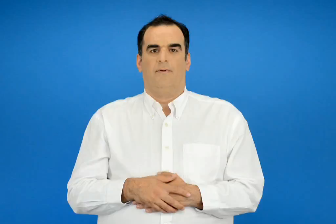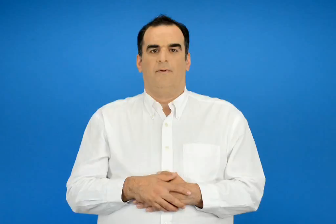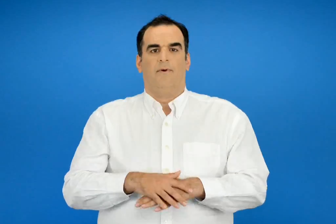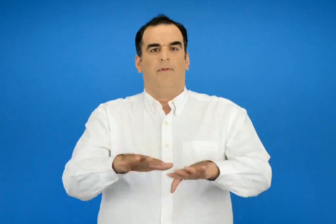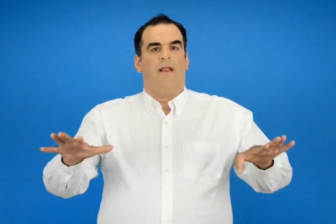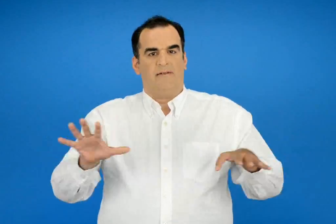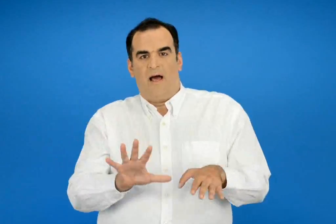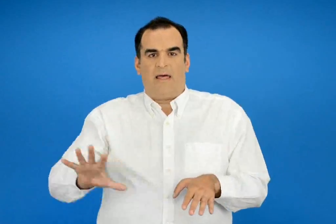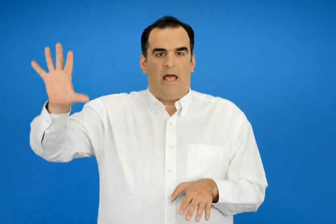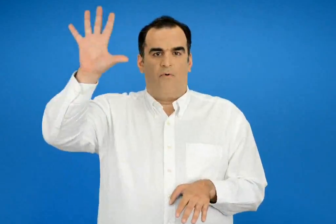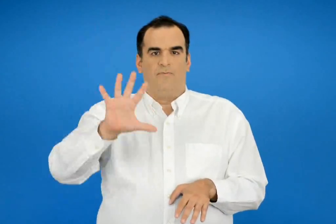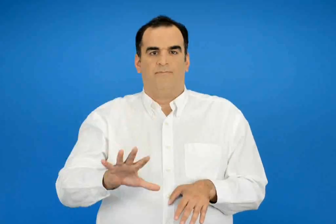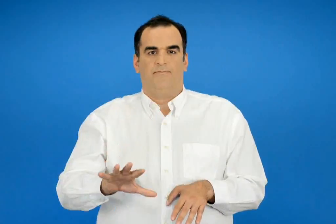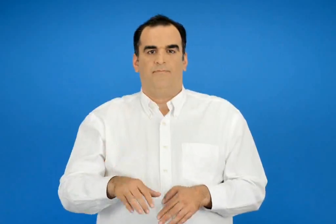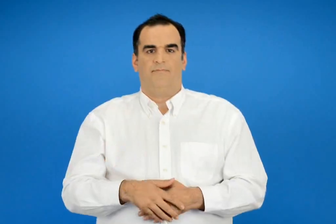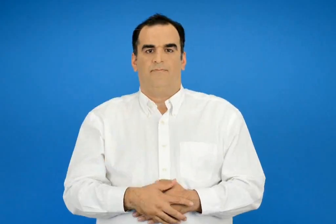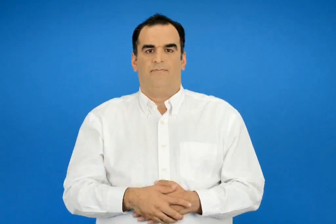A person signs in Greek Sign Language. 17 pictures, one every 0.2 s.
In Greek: αιγαίο
